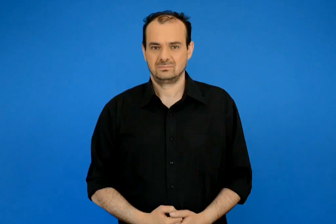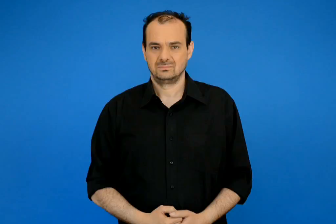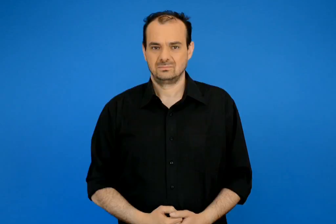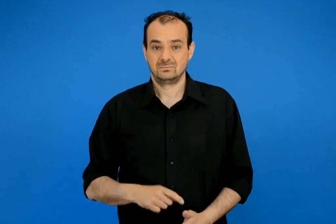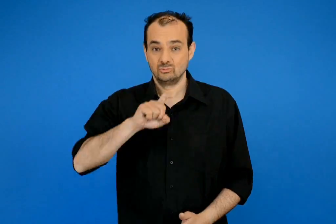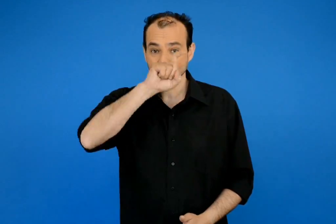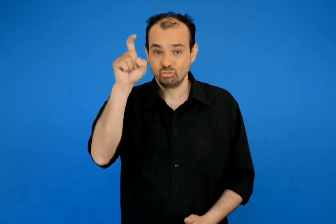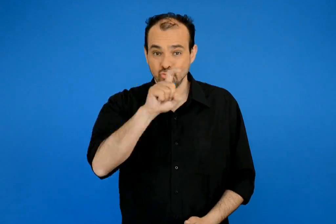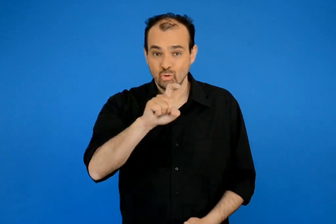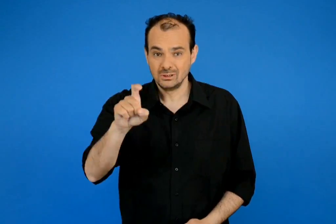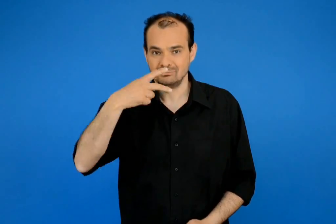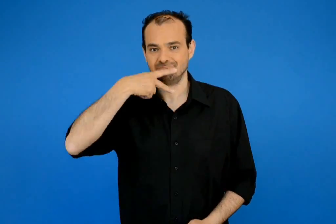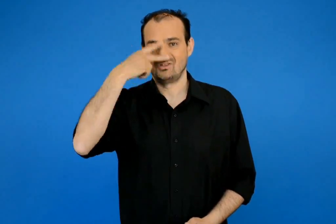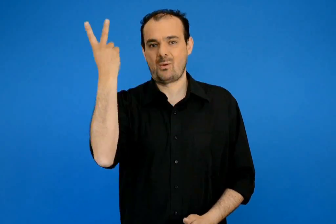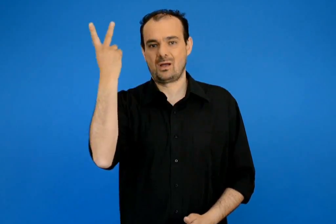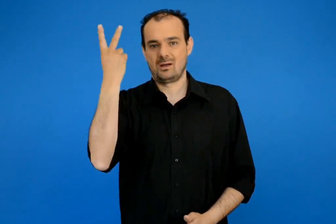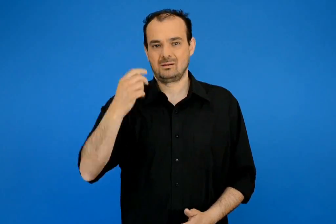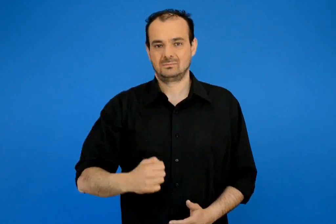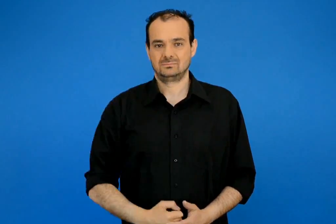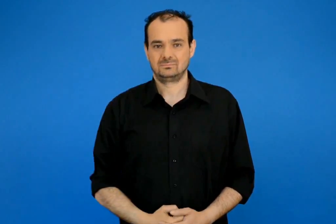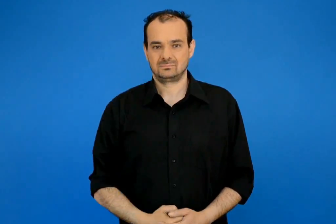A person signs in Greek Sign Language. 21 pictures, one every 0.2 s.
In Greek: δικαίωμα στη ζωή
